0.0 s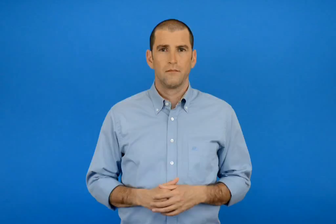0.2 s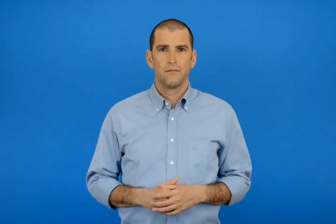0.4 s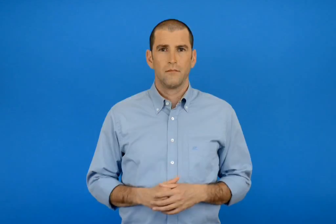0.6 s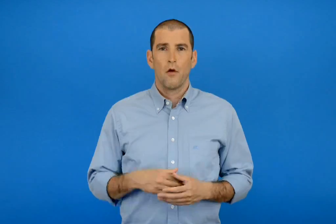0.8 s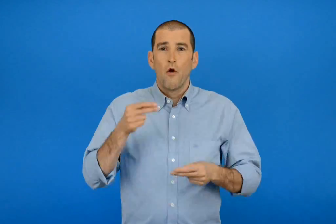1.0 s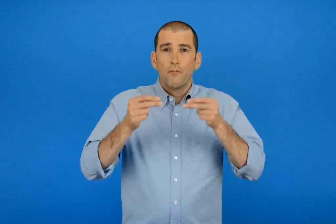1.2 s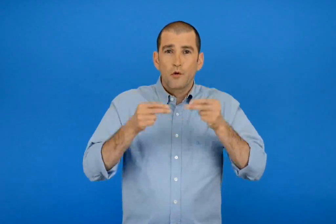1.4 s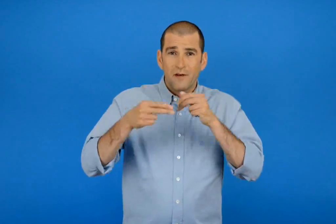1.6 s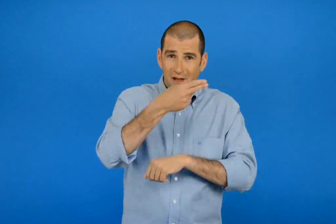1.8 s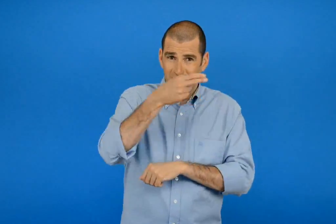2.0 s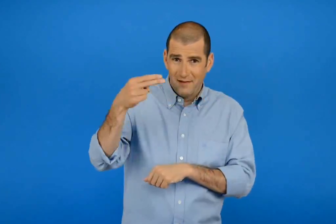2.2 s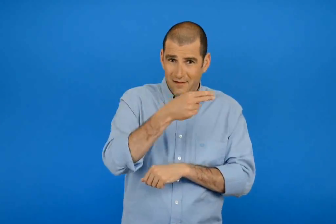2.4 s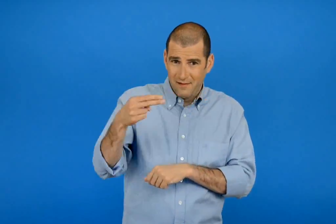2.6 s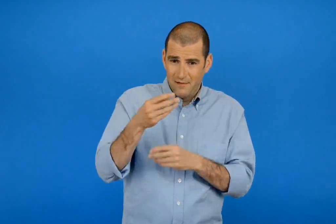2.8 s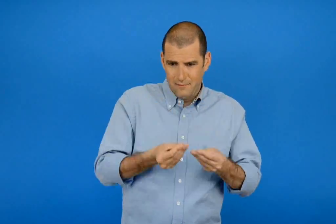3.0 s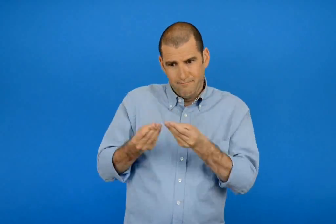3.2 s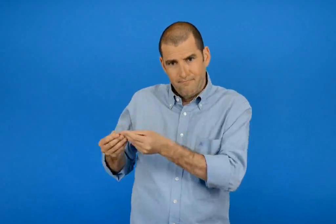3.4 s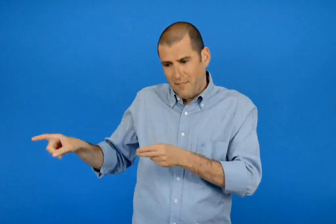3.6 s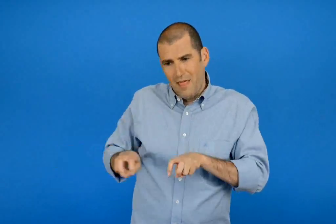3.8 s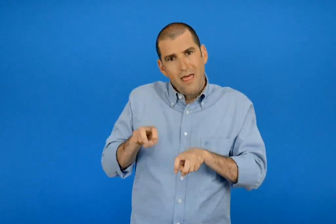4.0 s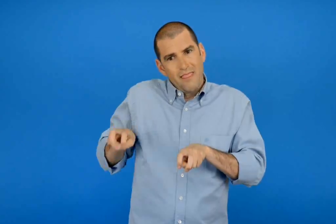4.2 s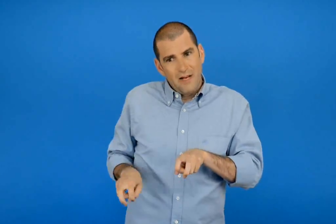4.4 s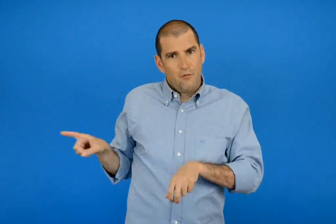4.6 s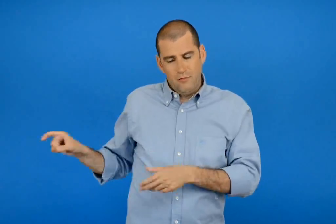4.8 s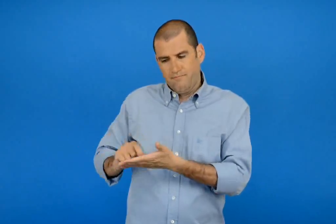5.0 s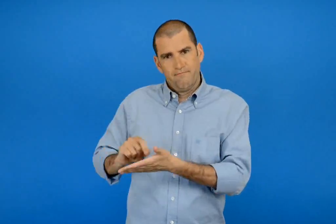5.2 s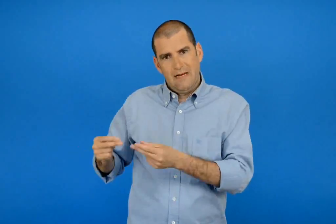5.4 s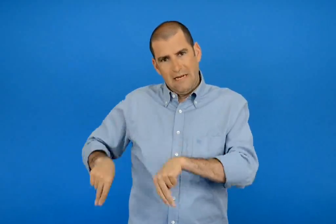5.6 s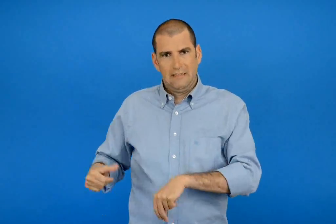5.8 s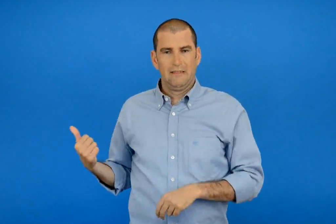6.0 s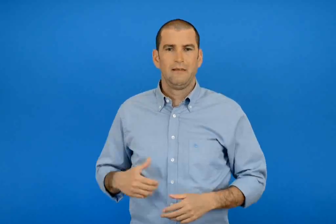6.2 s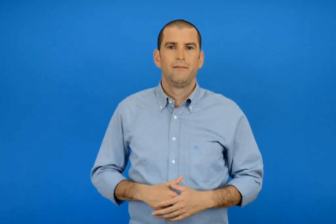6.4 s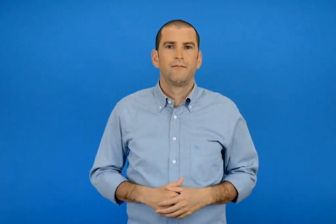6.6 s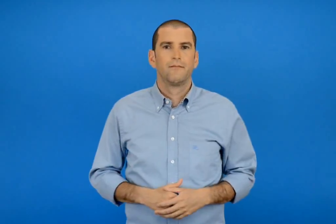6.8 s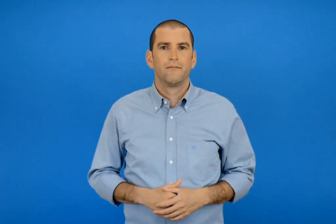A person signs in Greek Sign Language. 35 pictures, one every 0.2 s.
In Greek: δώσε το πρόβλημα να το λύσει ο διπλανός σου
